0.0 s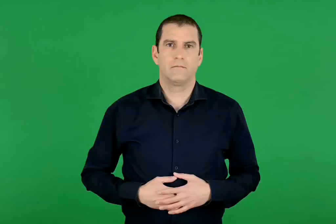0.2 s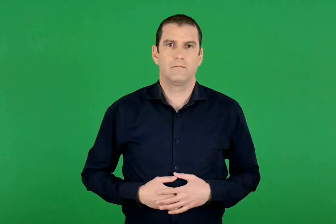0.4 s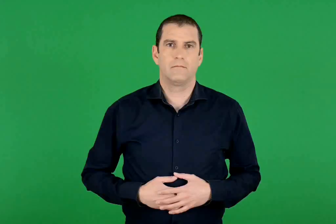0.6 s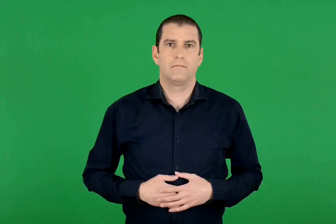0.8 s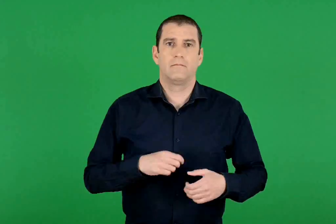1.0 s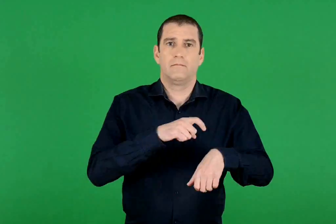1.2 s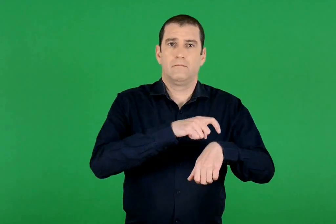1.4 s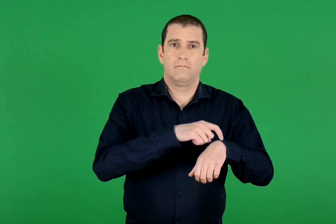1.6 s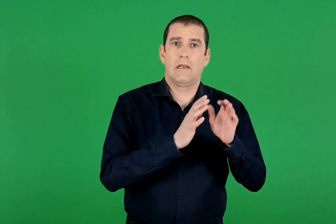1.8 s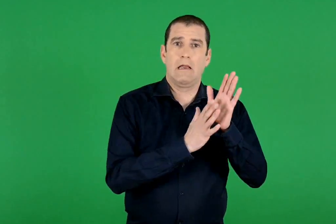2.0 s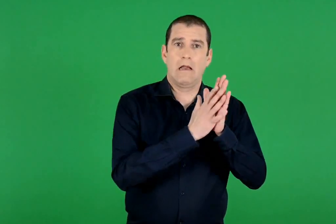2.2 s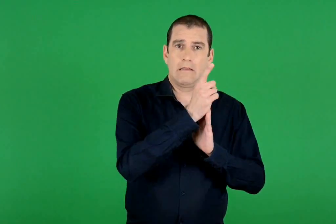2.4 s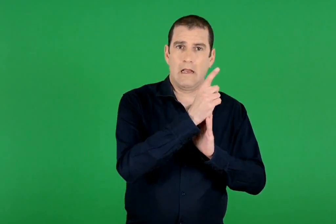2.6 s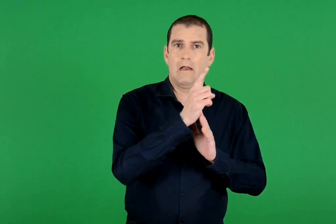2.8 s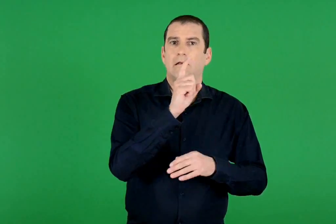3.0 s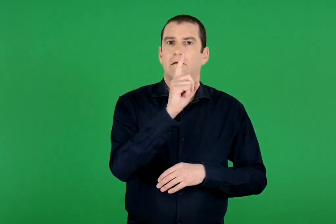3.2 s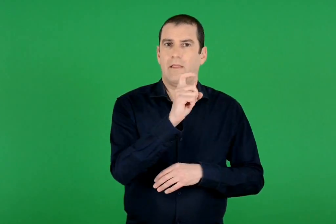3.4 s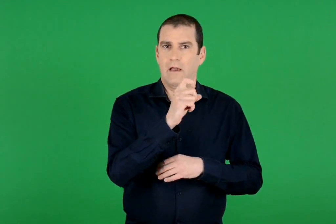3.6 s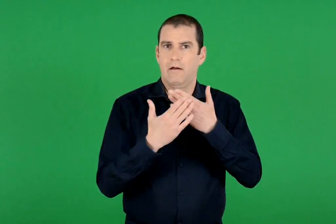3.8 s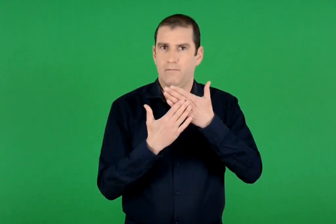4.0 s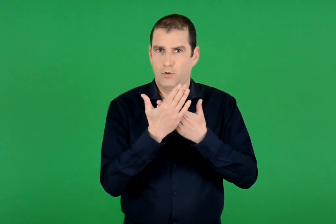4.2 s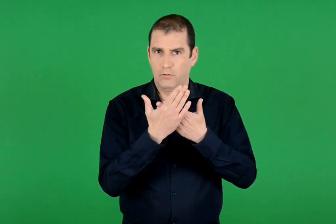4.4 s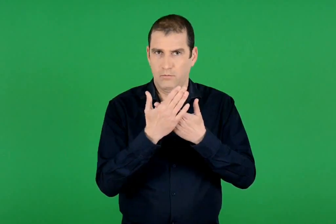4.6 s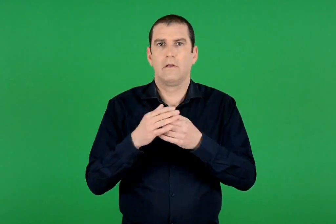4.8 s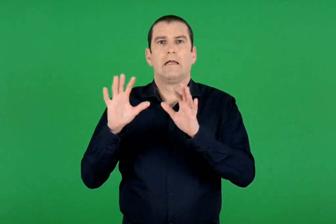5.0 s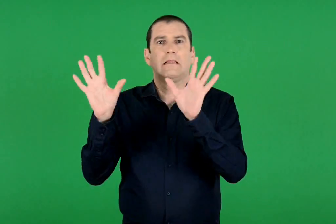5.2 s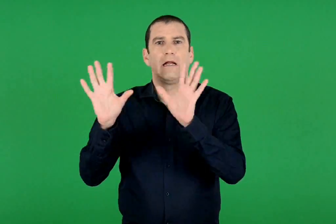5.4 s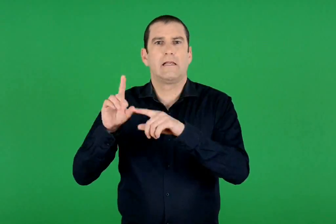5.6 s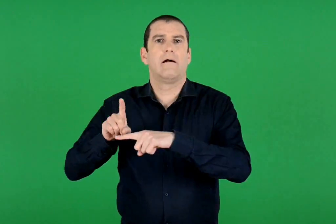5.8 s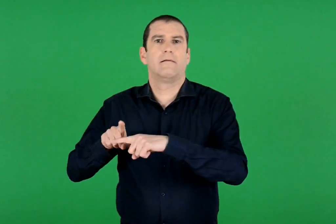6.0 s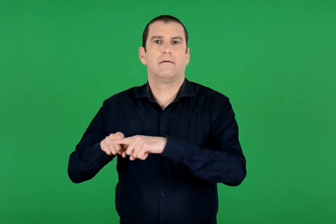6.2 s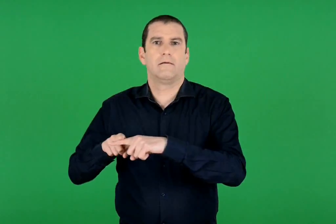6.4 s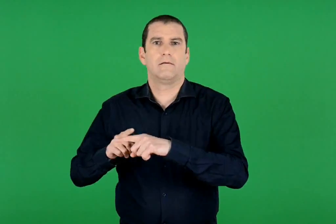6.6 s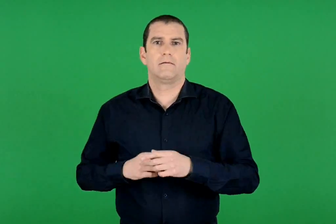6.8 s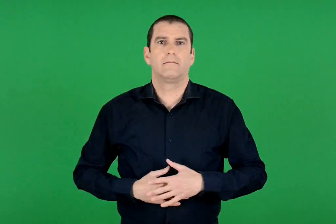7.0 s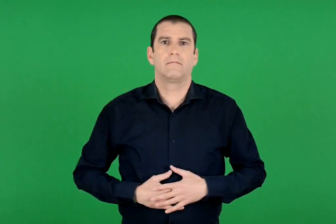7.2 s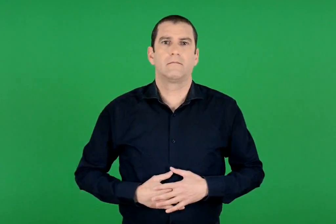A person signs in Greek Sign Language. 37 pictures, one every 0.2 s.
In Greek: 11 10 ελληνική ταινία
